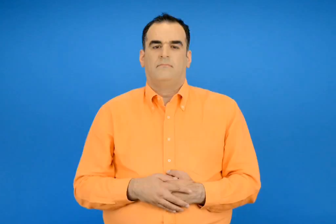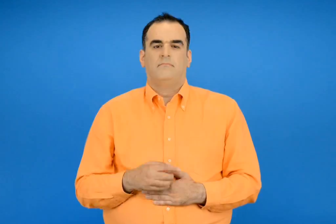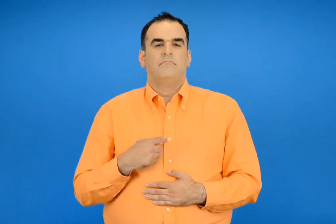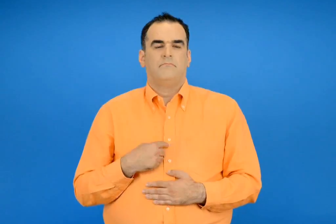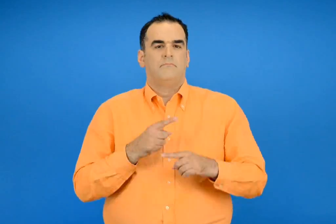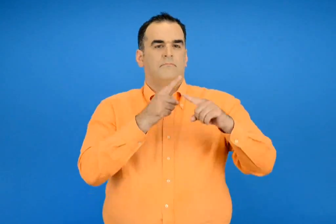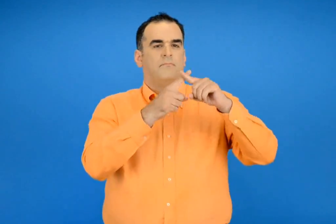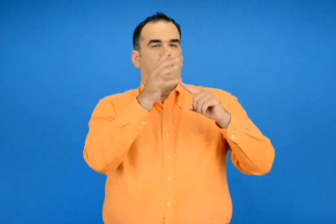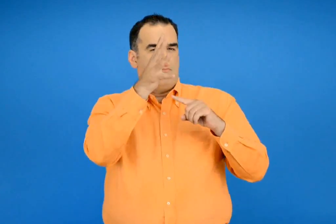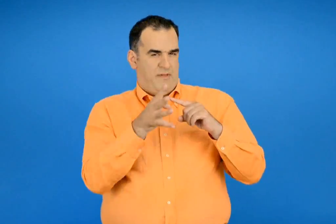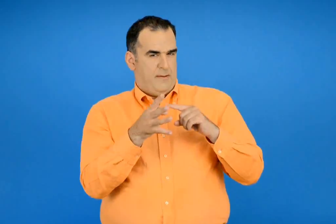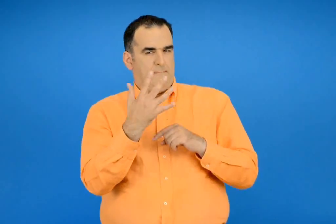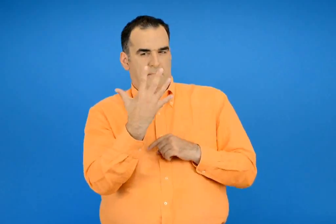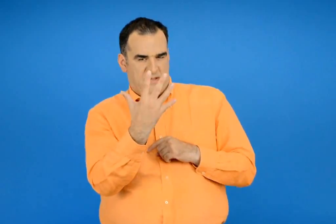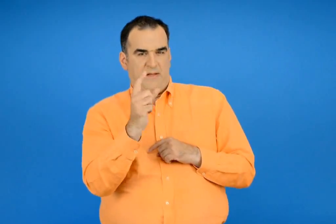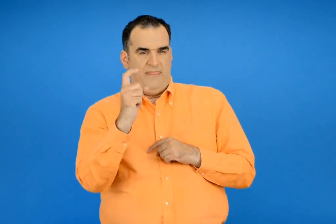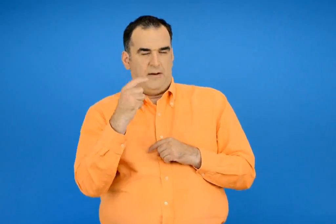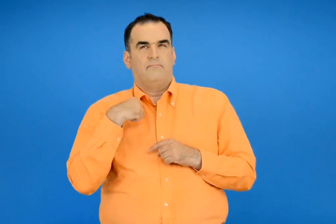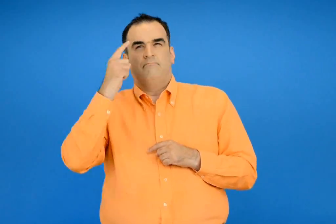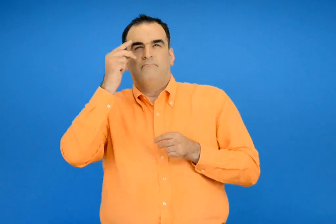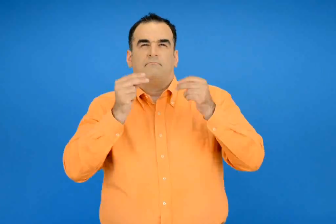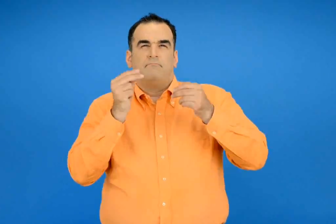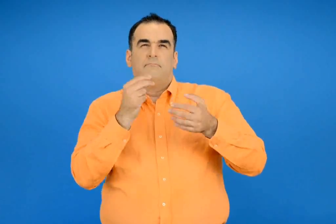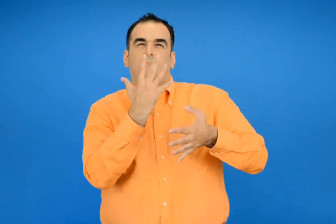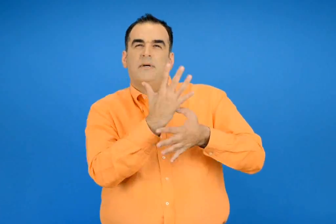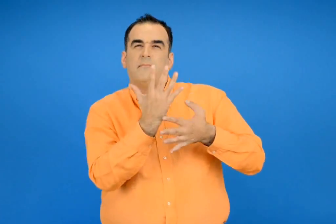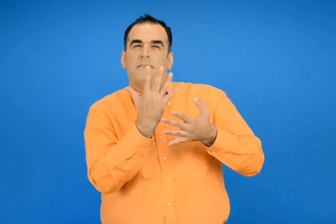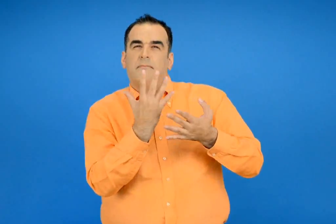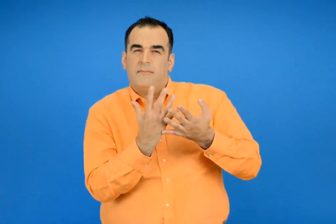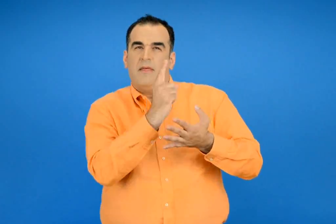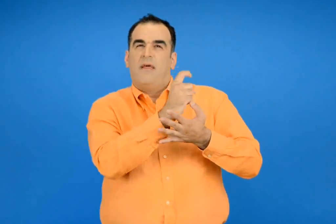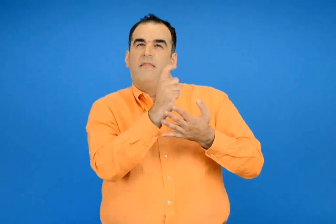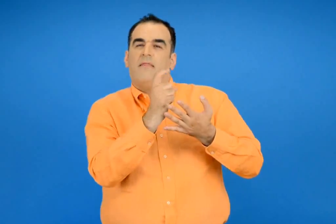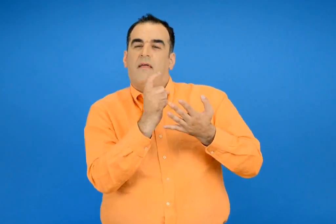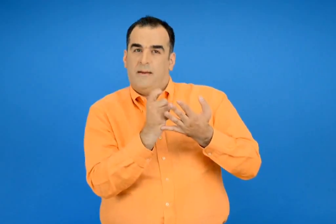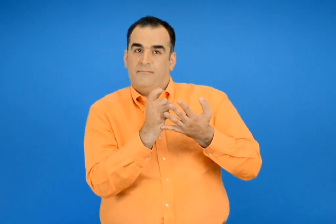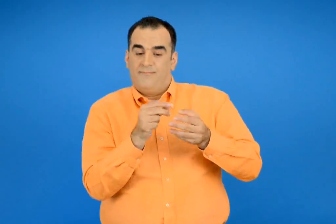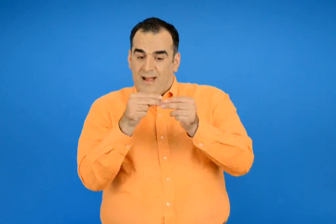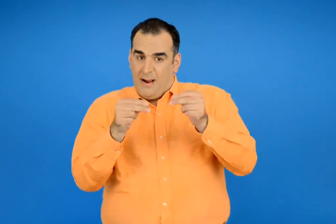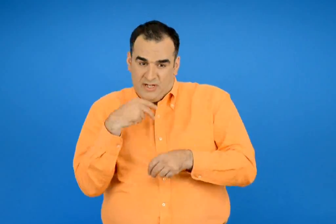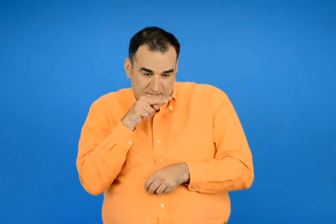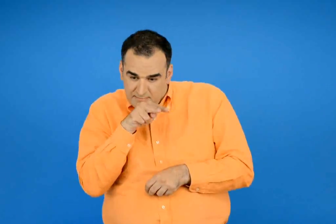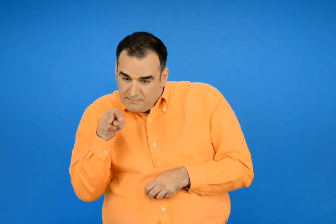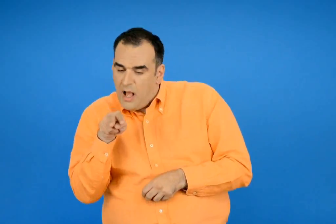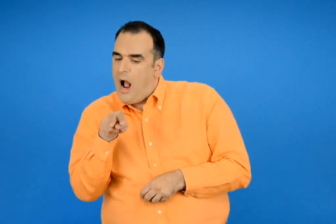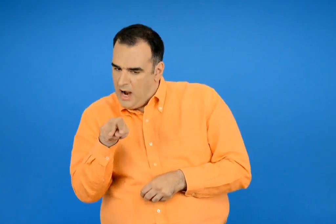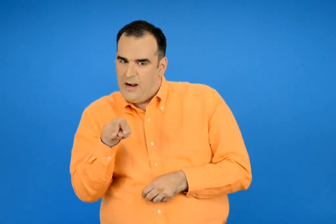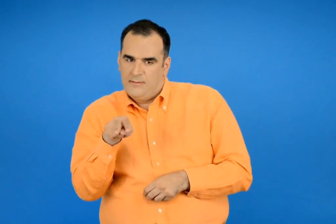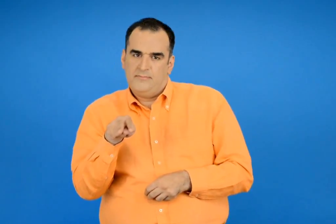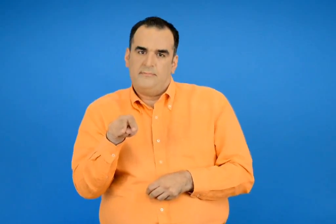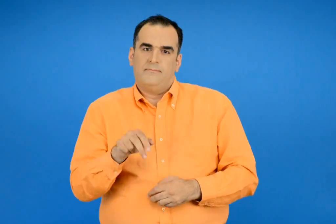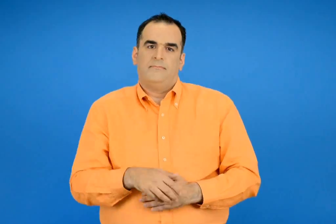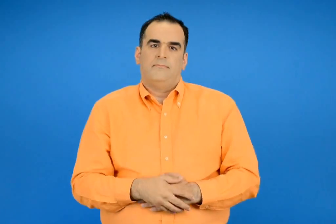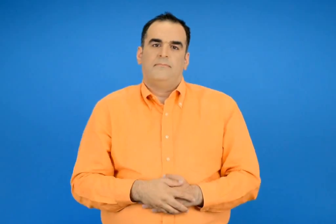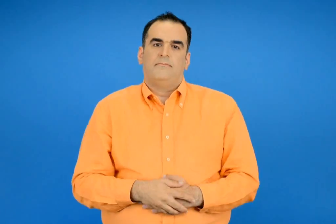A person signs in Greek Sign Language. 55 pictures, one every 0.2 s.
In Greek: υπολογίζω με τα δάχτυλα την προπαίδεια του 5 και του 10 παρατηρώ τα αποτελέσματα σε κάθε ζευγάρι
